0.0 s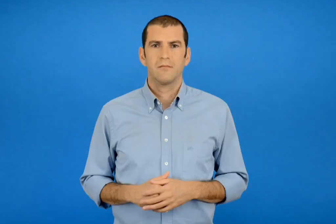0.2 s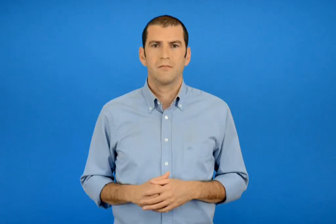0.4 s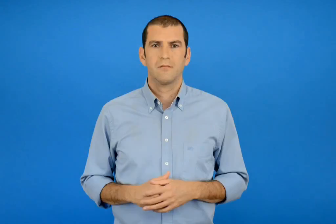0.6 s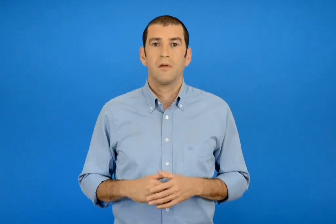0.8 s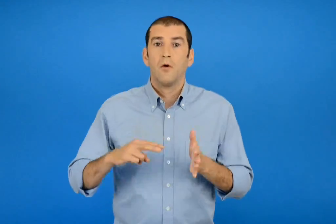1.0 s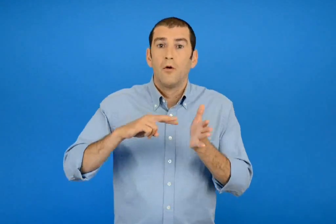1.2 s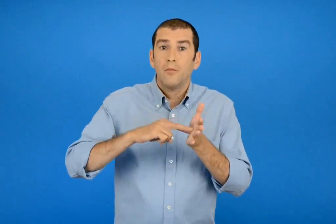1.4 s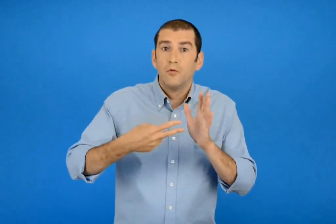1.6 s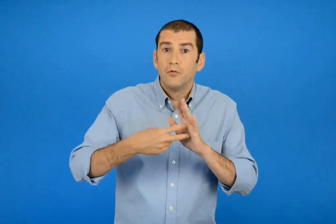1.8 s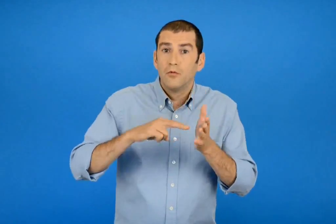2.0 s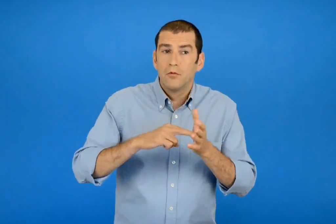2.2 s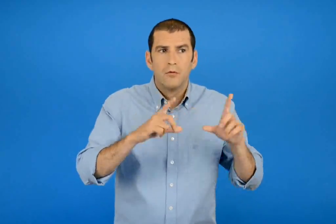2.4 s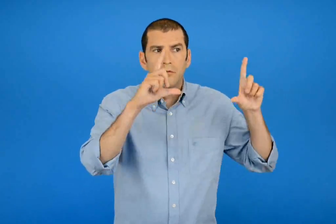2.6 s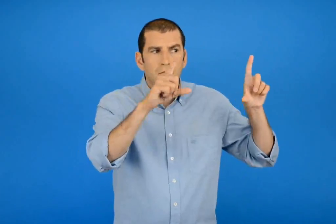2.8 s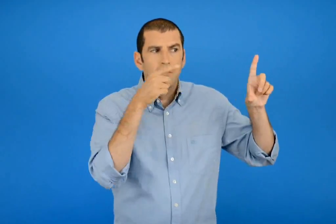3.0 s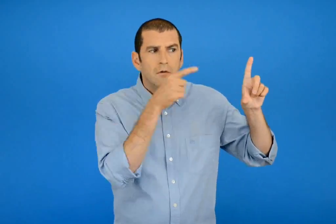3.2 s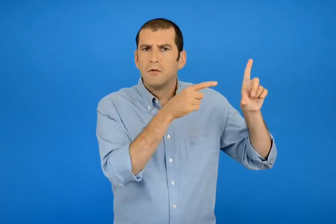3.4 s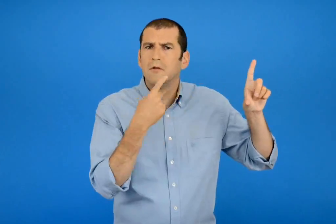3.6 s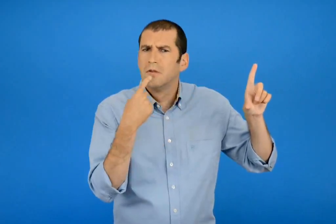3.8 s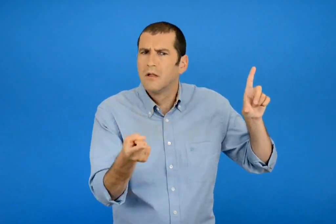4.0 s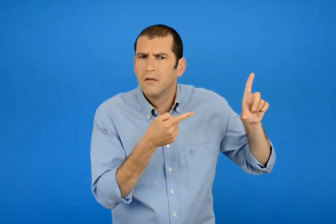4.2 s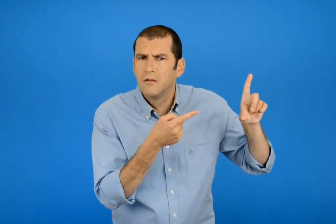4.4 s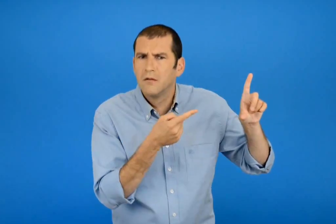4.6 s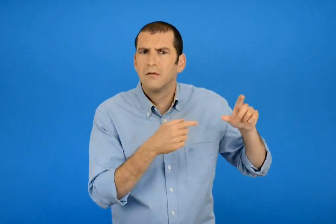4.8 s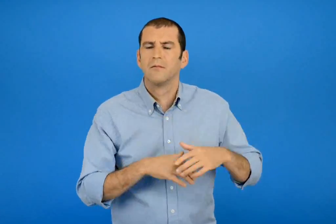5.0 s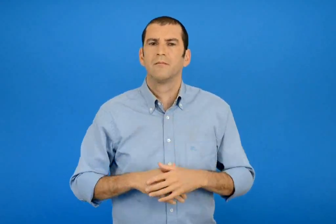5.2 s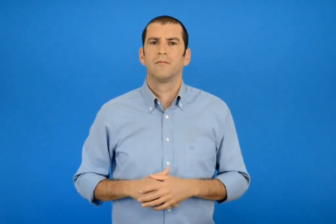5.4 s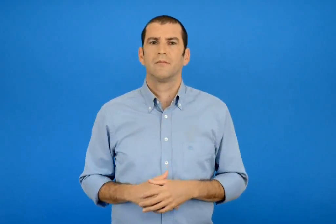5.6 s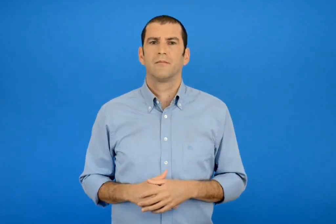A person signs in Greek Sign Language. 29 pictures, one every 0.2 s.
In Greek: προσοχή τι λέει εκεί ;
